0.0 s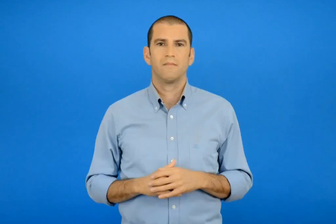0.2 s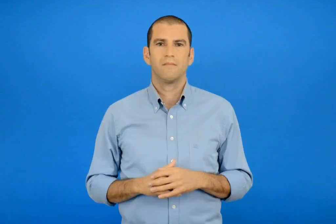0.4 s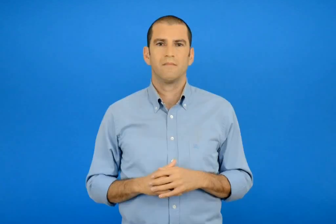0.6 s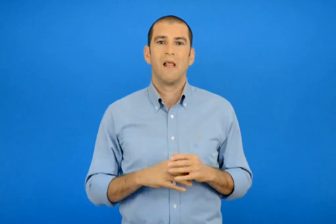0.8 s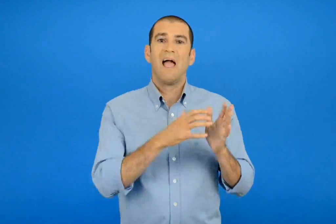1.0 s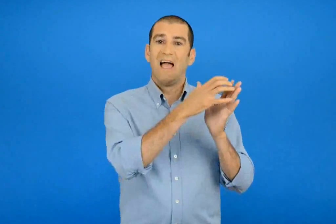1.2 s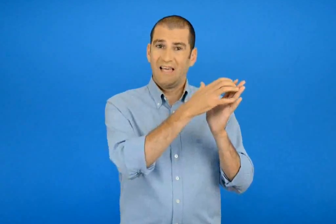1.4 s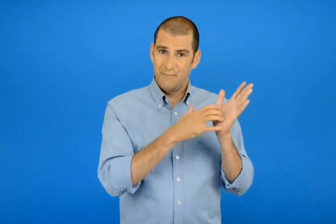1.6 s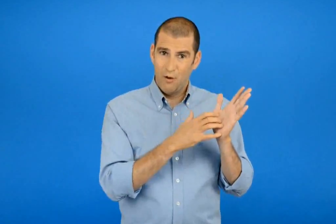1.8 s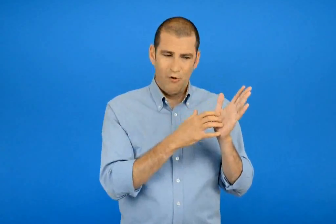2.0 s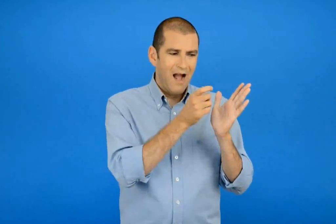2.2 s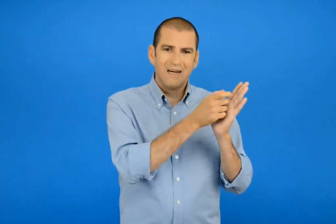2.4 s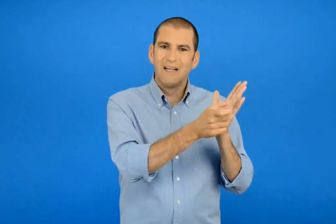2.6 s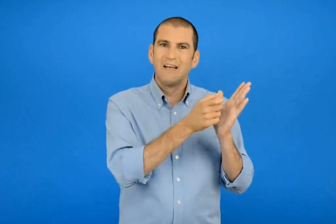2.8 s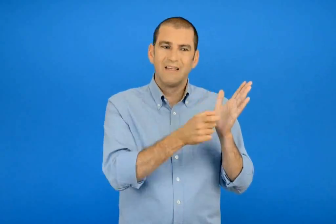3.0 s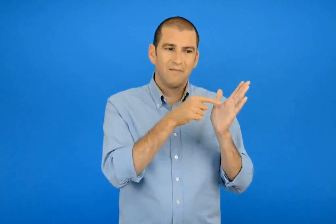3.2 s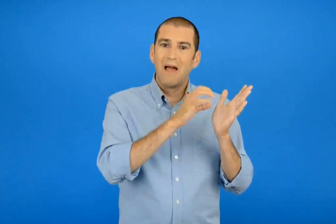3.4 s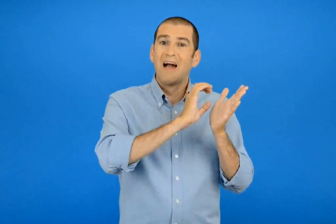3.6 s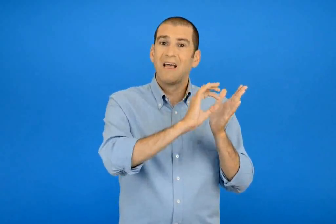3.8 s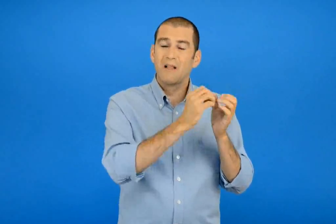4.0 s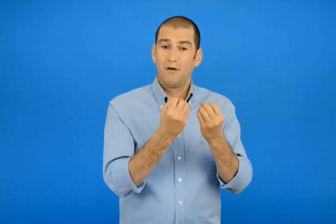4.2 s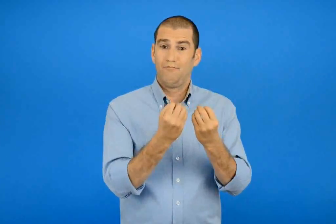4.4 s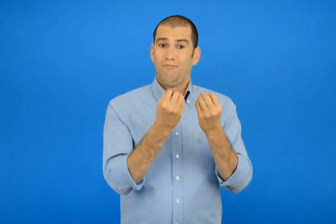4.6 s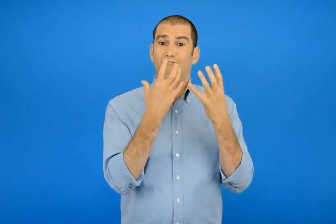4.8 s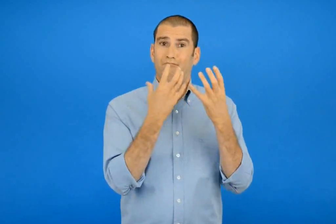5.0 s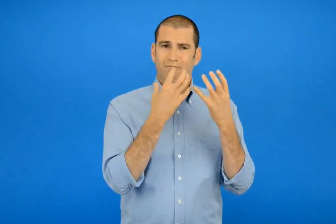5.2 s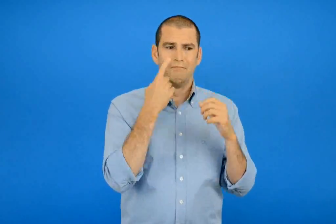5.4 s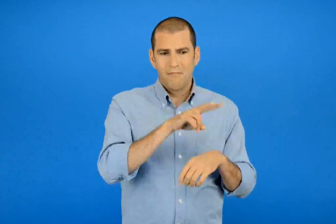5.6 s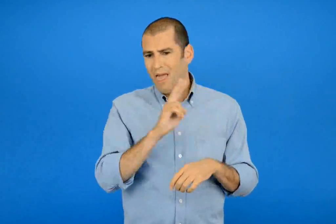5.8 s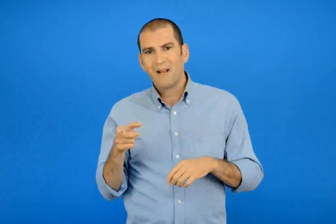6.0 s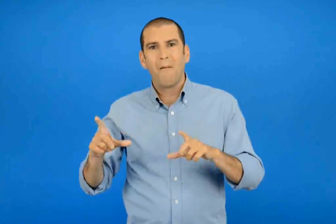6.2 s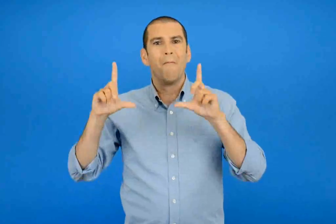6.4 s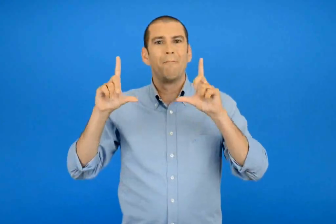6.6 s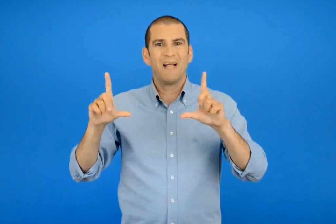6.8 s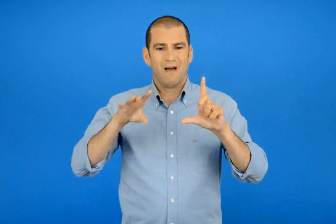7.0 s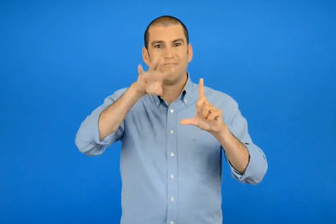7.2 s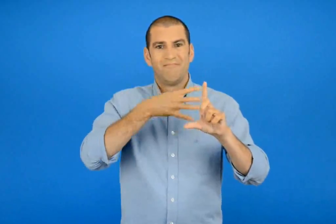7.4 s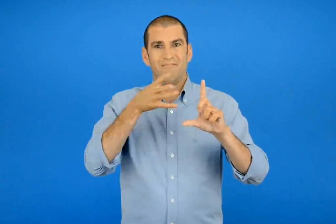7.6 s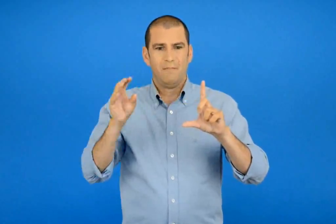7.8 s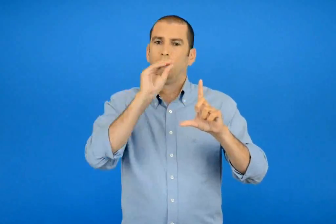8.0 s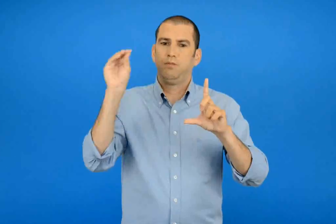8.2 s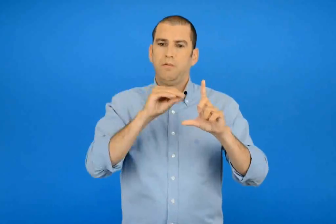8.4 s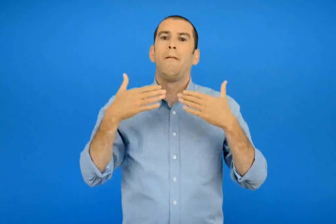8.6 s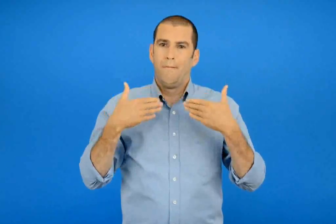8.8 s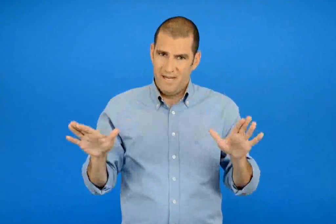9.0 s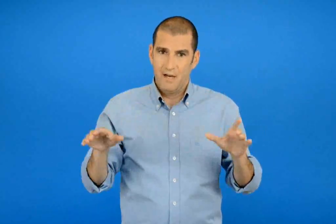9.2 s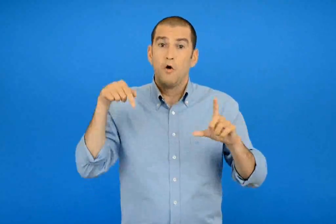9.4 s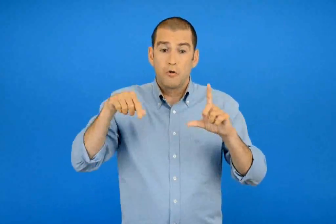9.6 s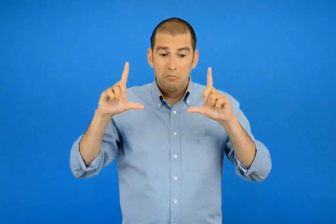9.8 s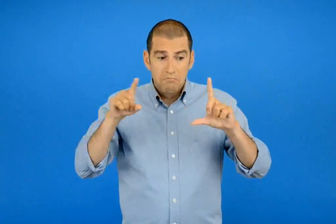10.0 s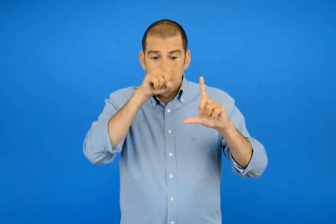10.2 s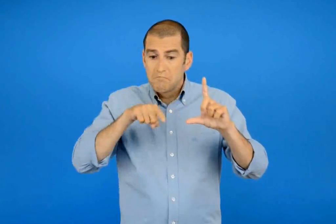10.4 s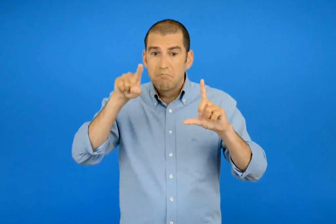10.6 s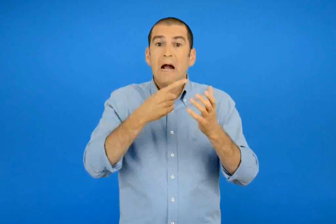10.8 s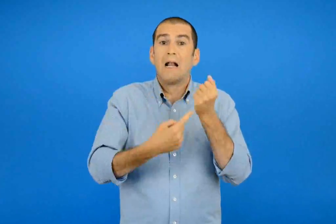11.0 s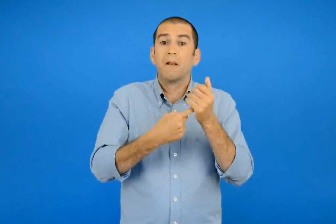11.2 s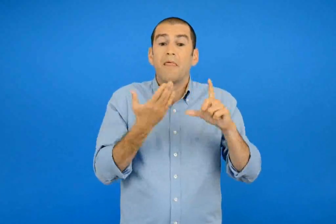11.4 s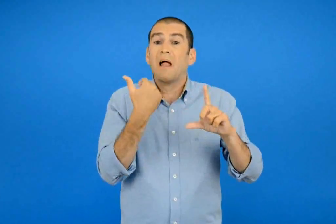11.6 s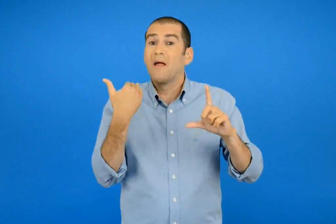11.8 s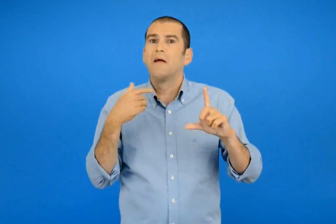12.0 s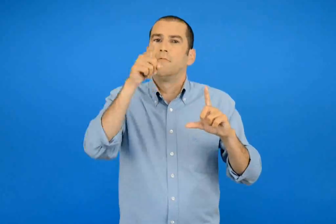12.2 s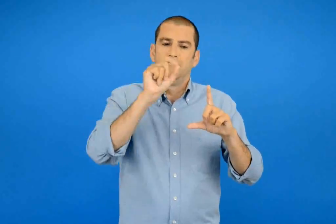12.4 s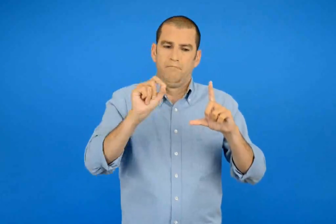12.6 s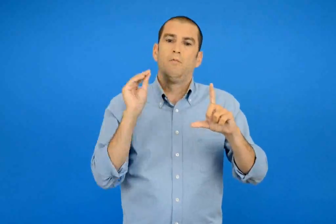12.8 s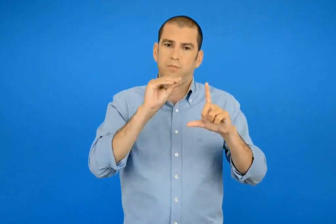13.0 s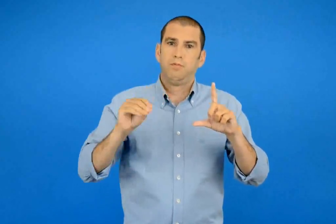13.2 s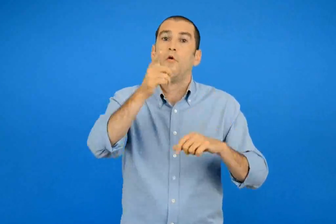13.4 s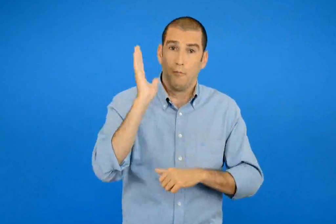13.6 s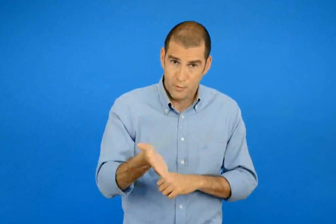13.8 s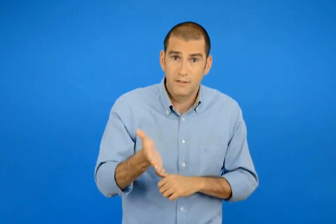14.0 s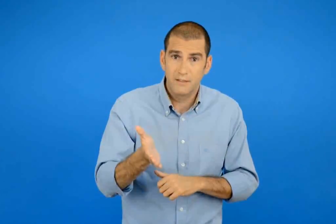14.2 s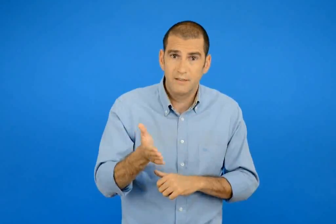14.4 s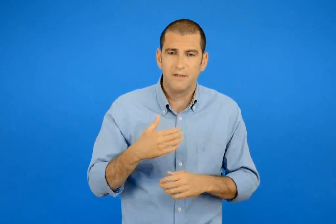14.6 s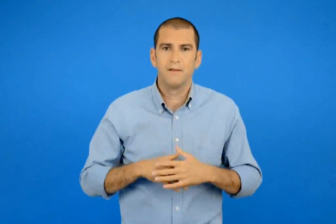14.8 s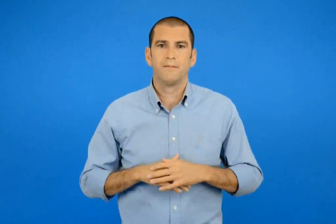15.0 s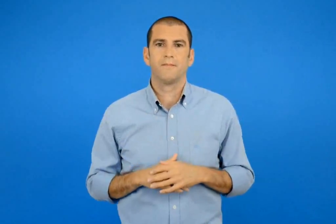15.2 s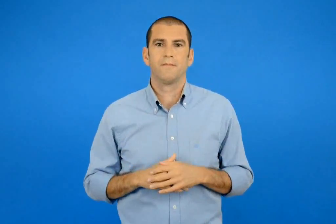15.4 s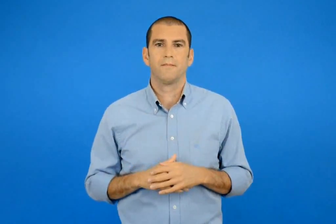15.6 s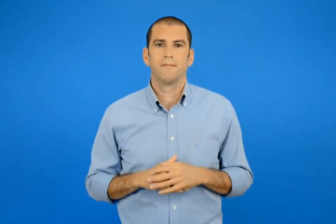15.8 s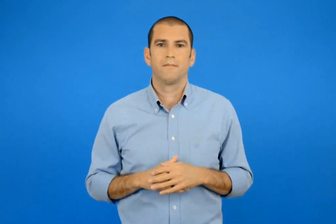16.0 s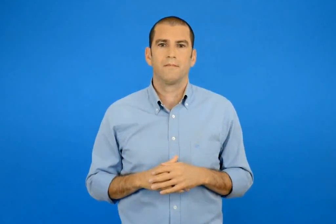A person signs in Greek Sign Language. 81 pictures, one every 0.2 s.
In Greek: οι λέξεις του κειμένου με τα έντονα γράμματα έχουν τοποθετηθεί ήδη στον διπλανό πίνακα μπορείς να συμπληρώσεις τον πίνακα με οτιδήποτε λείπει ;
